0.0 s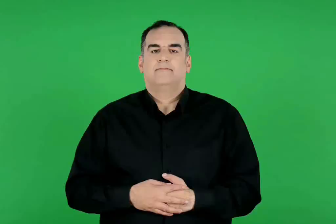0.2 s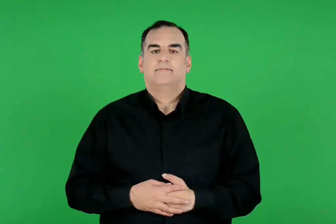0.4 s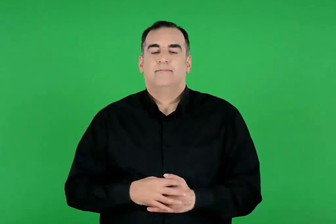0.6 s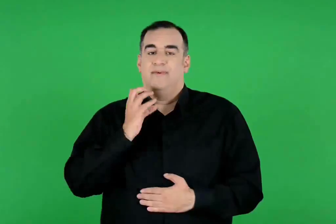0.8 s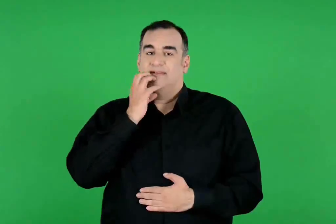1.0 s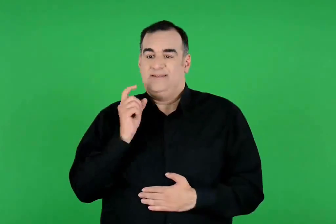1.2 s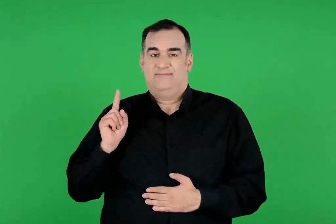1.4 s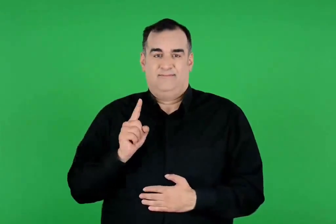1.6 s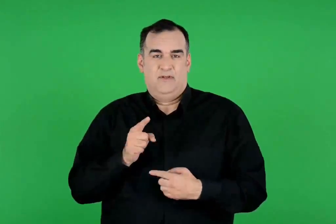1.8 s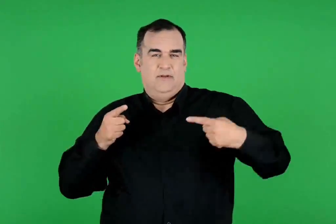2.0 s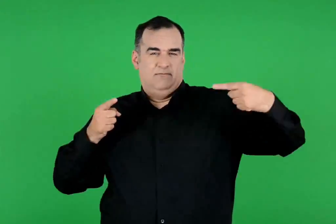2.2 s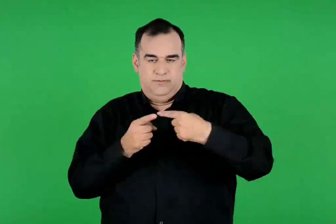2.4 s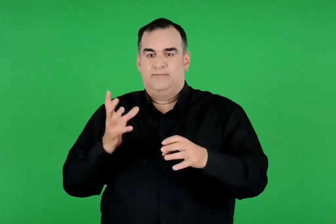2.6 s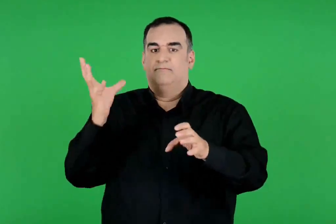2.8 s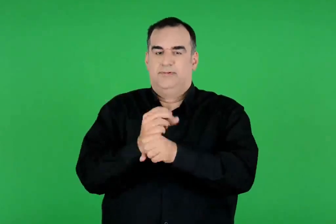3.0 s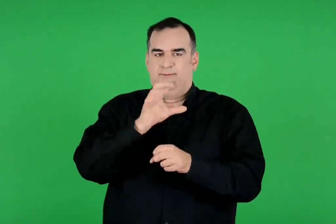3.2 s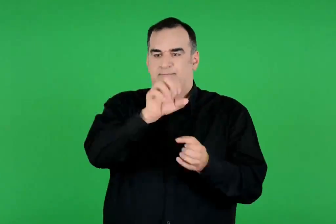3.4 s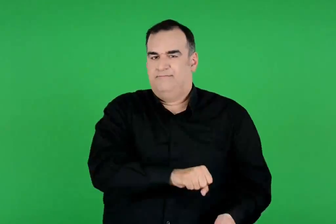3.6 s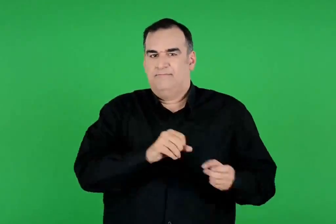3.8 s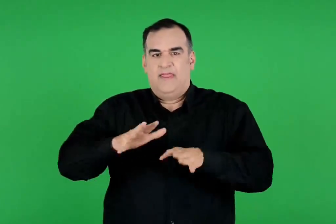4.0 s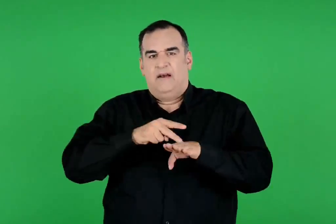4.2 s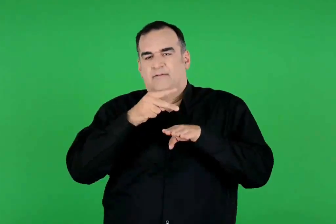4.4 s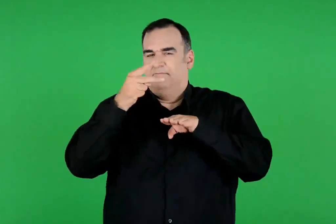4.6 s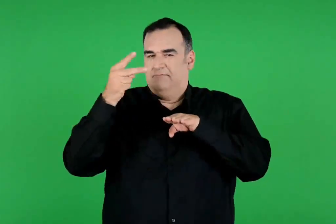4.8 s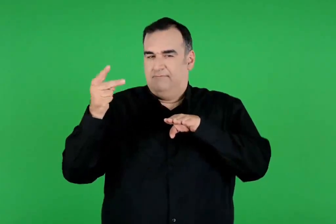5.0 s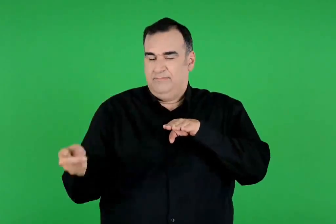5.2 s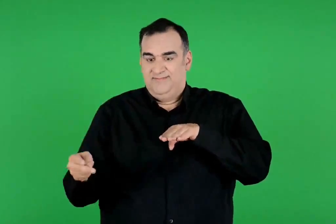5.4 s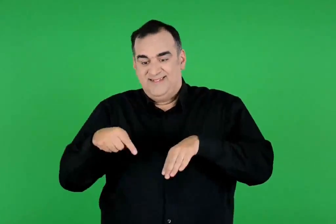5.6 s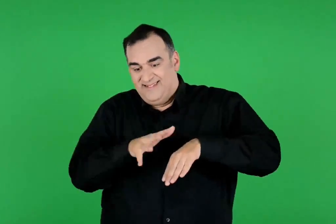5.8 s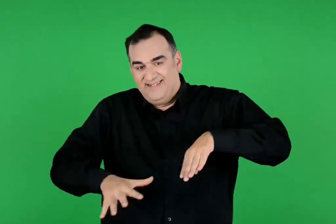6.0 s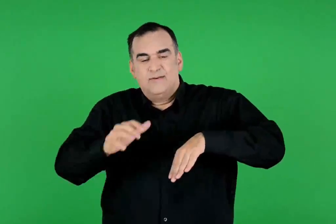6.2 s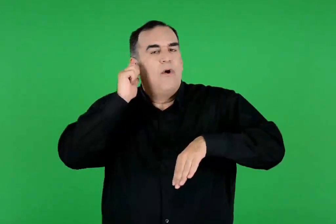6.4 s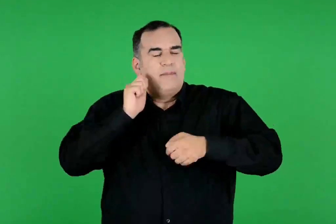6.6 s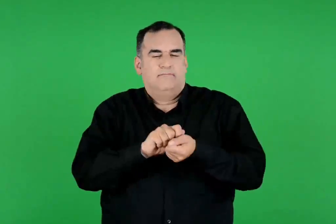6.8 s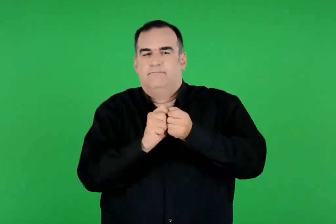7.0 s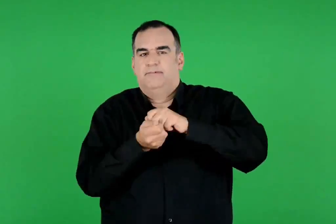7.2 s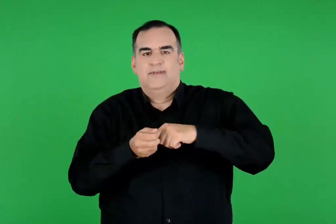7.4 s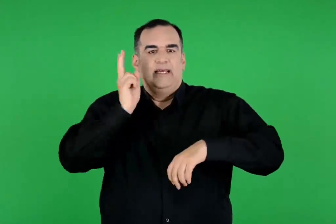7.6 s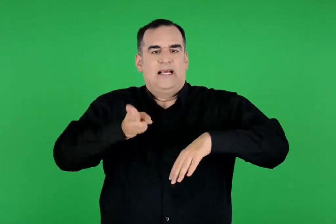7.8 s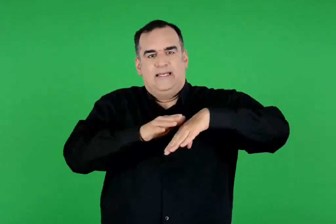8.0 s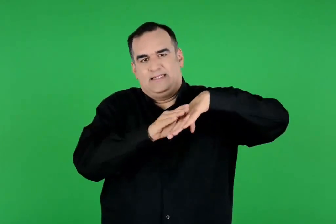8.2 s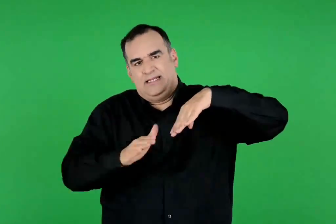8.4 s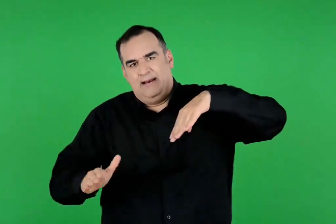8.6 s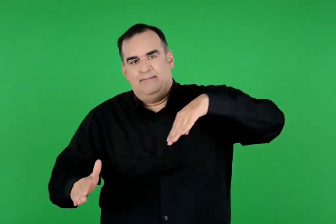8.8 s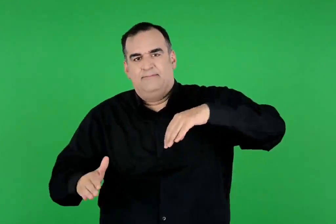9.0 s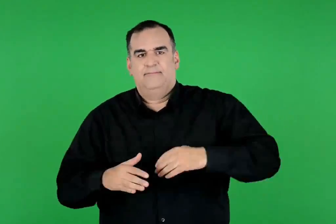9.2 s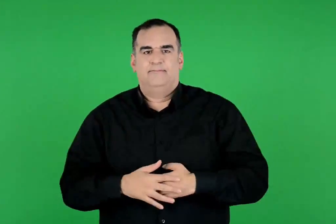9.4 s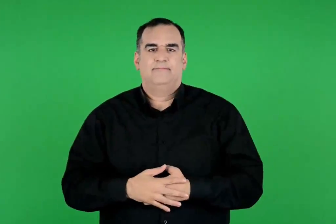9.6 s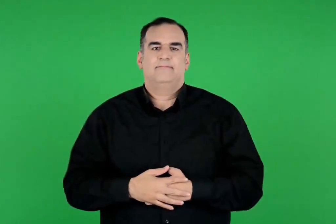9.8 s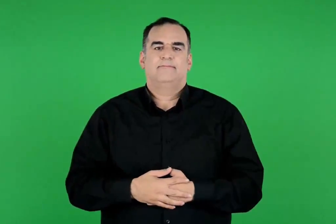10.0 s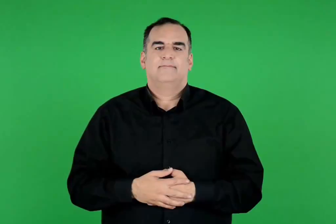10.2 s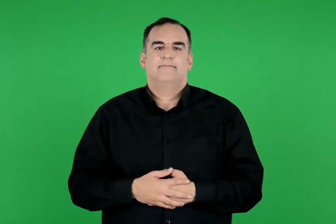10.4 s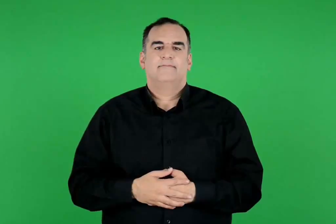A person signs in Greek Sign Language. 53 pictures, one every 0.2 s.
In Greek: ο θησέας τον νίκησε και τον έριξε στη θάλασσα. το μέρος αυτό σήμερα λέγεται κακιά σκάλα
